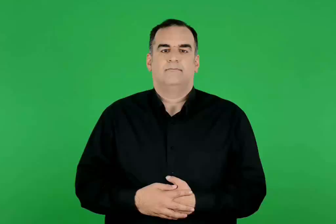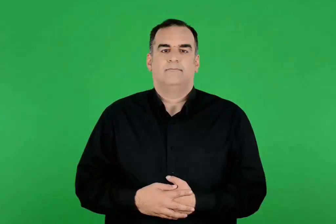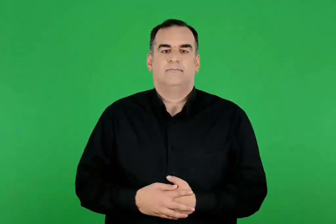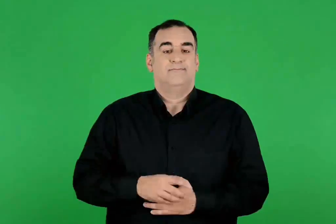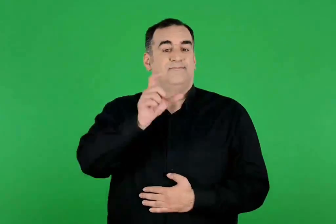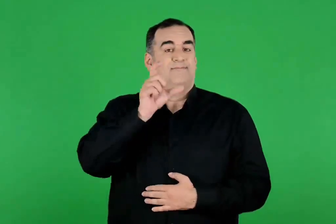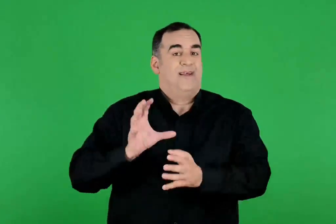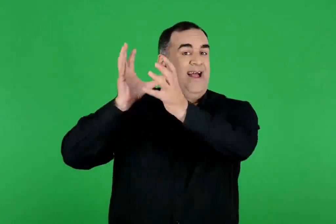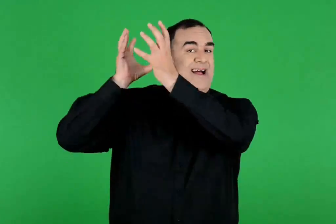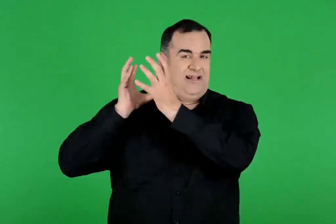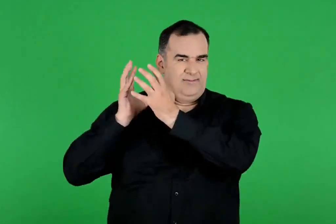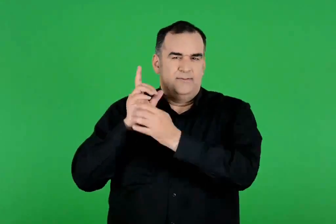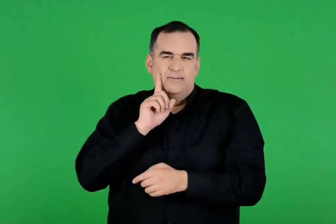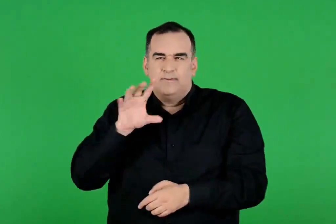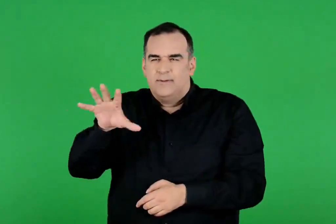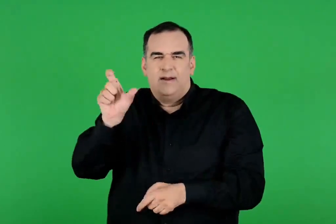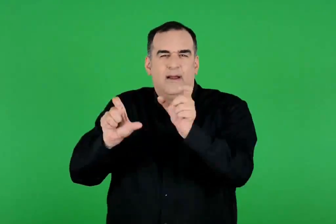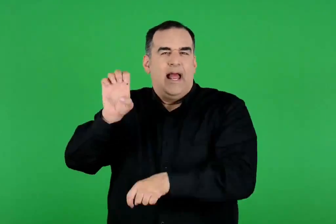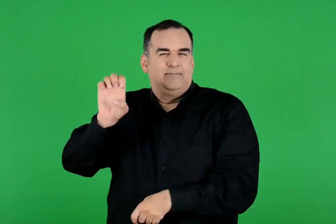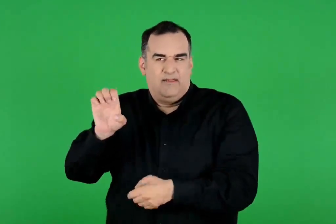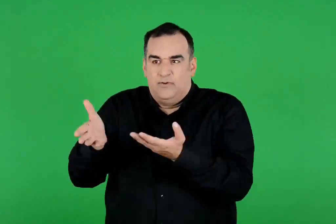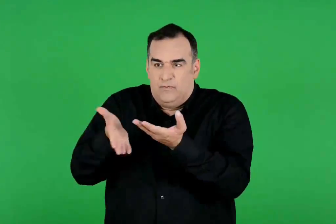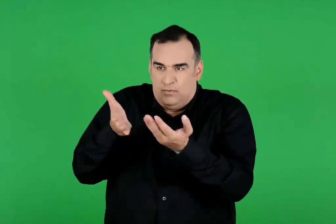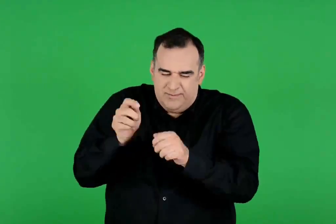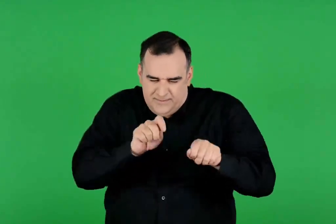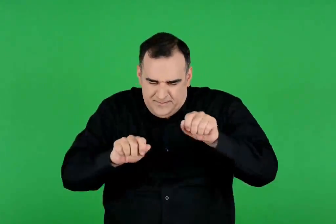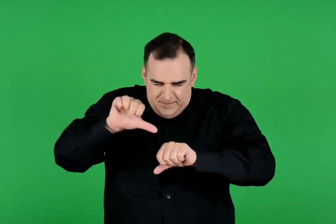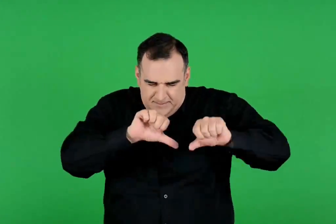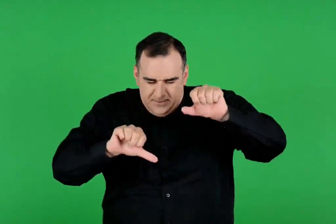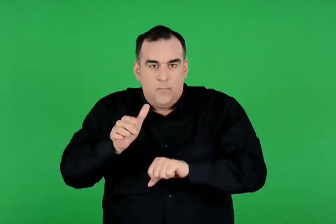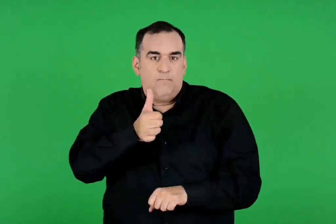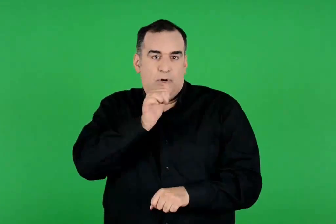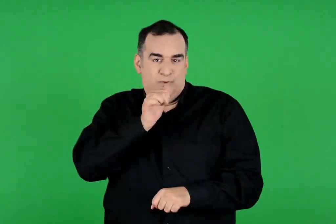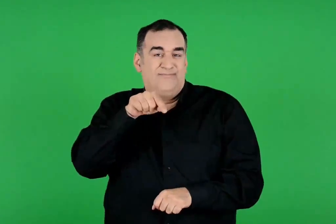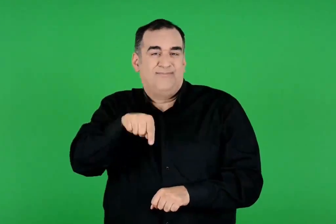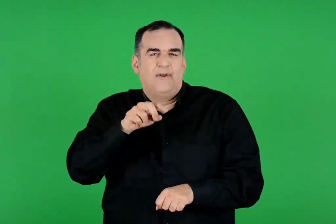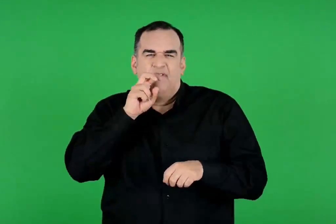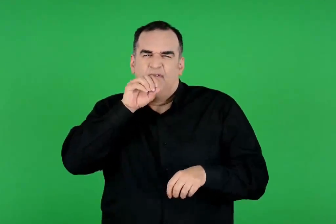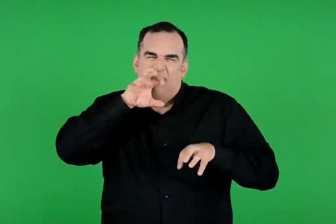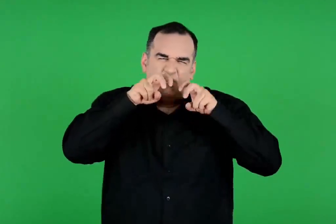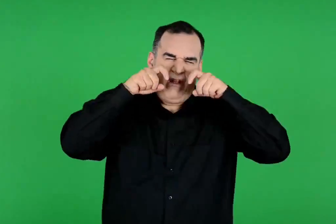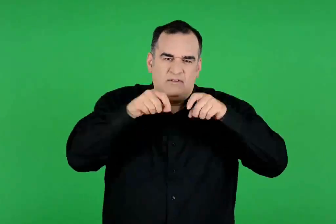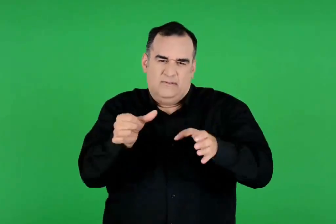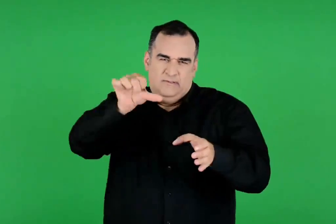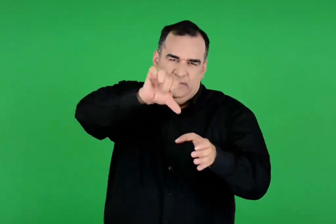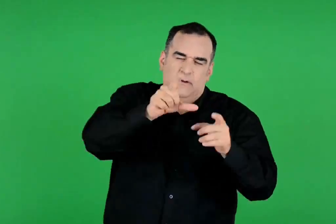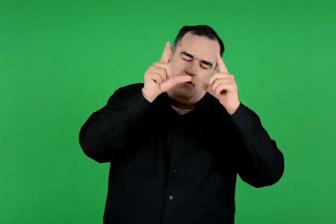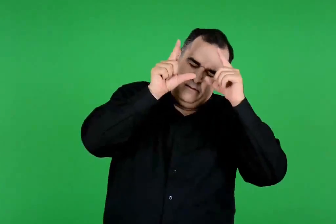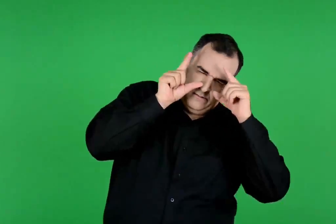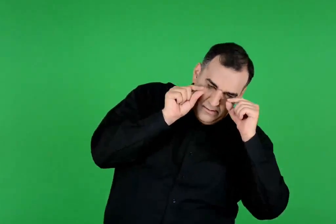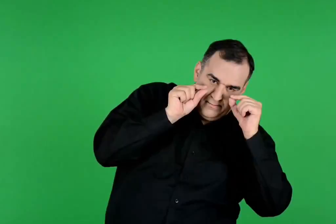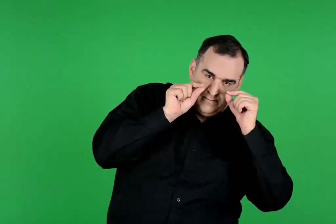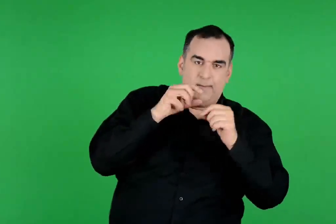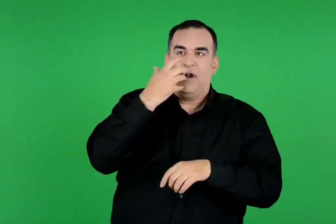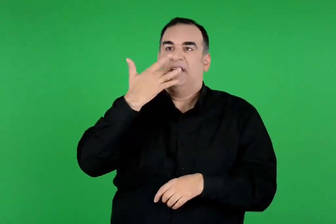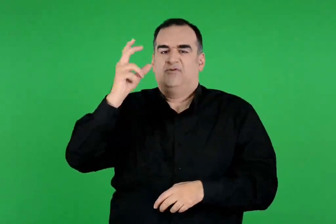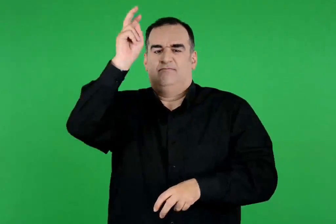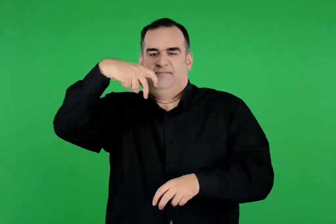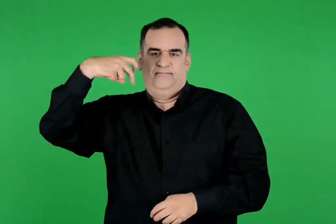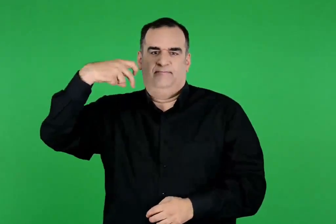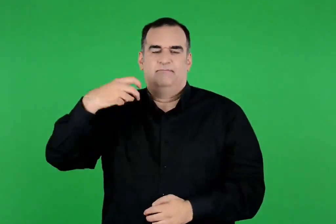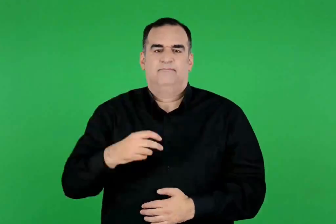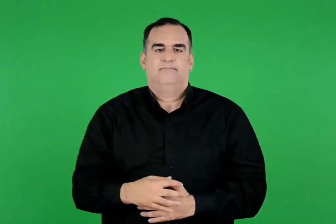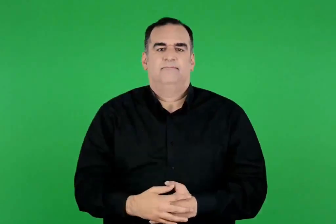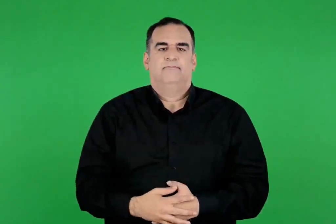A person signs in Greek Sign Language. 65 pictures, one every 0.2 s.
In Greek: ο άτλαντας με τη βοήθεια των εσπερίδων , που έφτιαξαν ένα μαγικό ποτό και κοίμισαν τον δράκο , πήρε τα χρυσά μήλα
